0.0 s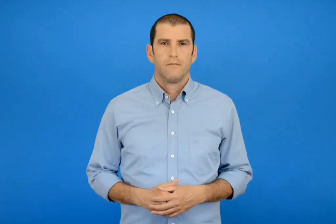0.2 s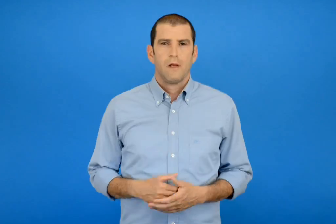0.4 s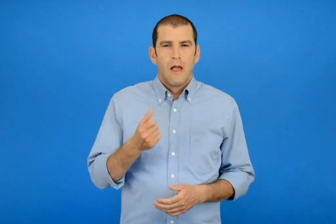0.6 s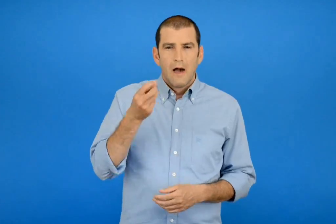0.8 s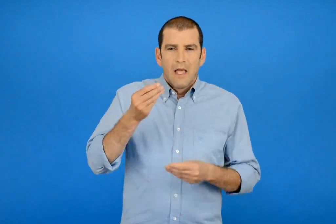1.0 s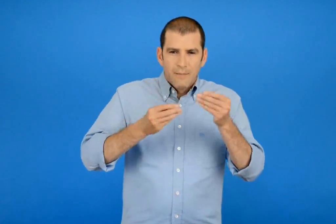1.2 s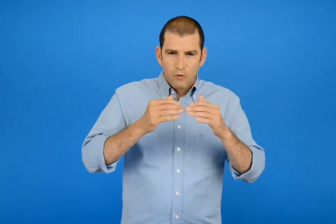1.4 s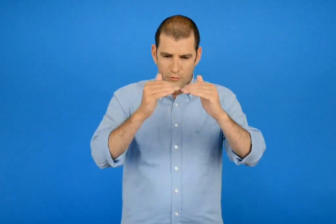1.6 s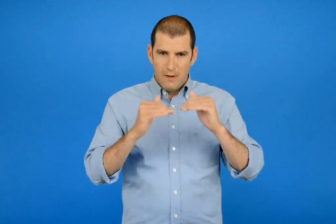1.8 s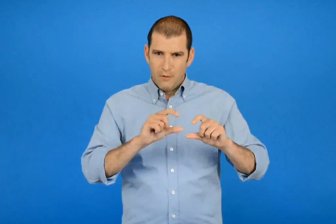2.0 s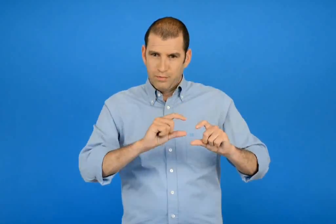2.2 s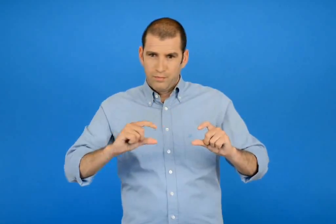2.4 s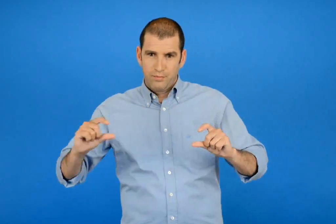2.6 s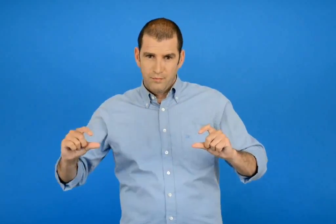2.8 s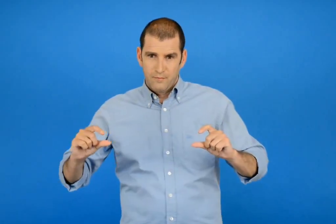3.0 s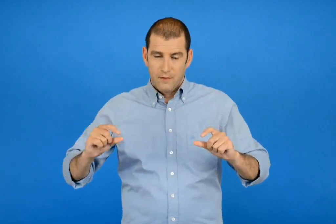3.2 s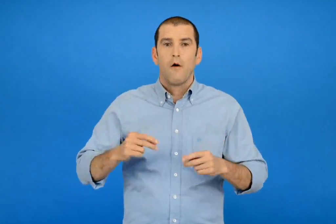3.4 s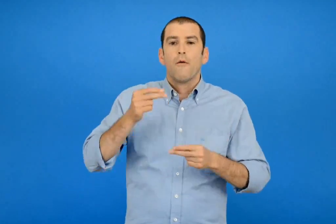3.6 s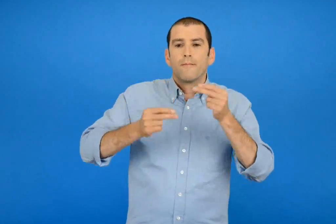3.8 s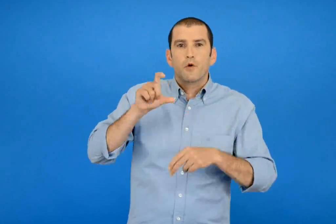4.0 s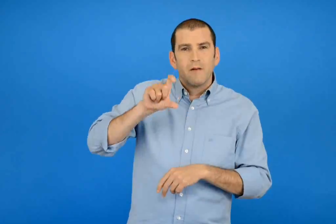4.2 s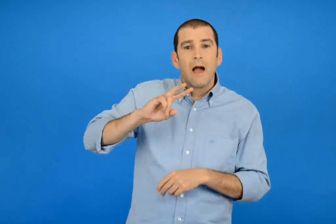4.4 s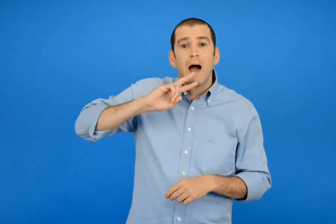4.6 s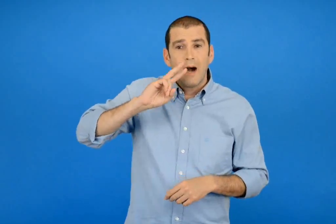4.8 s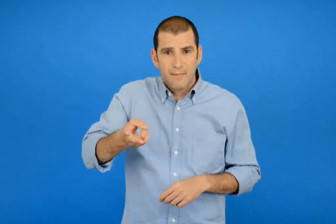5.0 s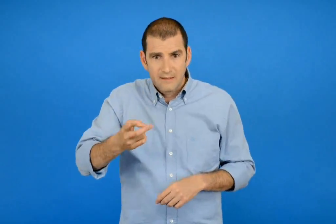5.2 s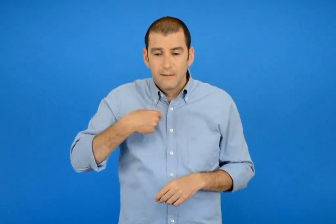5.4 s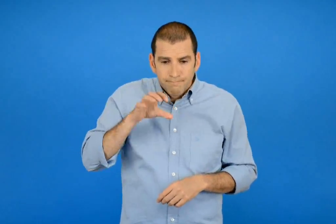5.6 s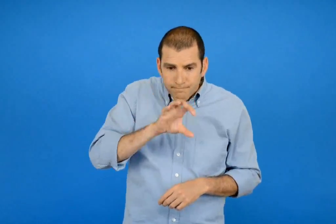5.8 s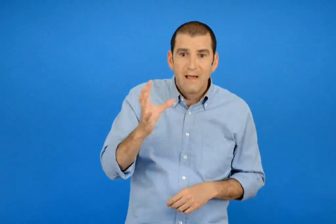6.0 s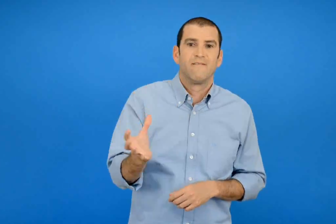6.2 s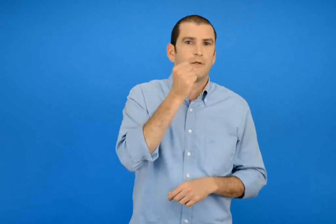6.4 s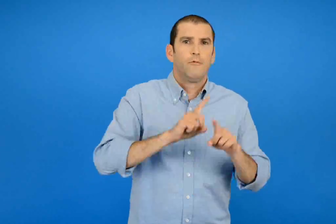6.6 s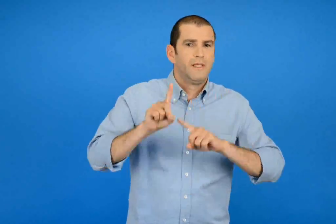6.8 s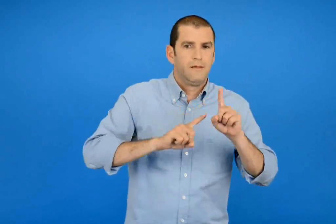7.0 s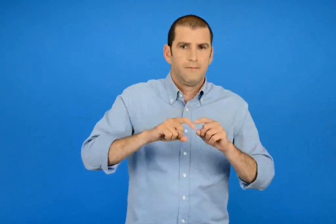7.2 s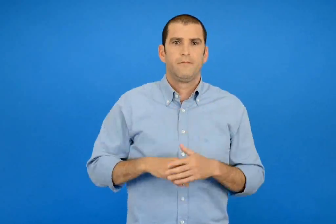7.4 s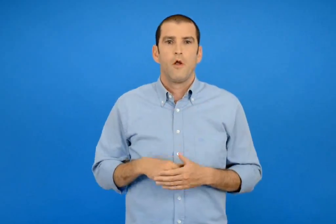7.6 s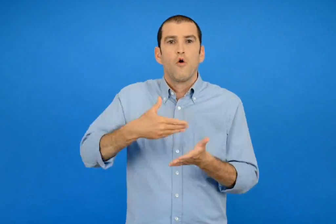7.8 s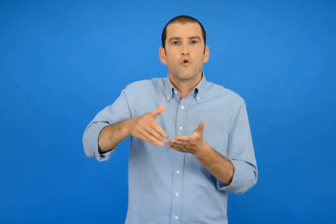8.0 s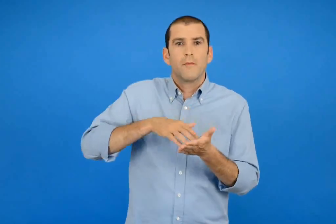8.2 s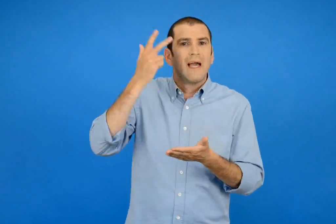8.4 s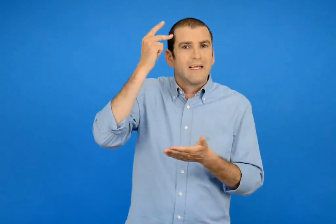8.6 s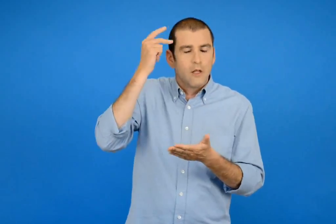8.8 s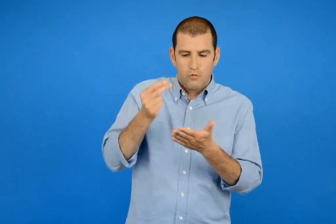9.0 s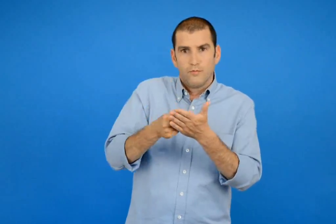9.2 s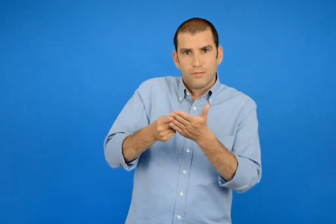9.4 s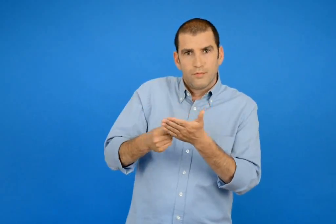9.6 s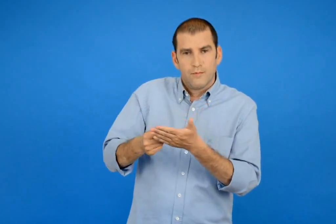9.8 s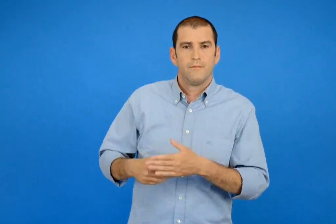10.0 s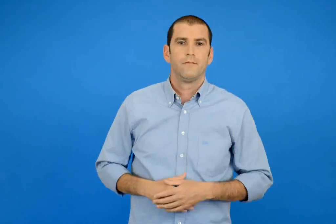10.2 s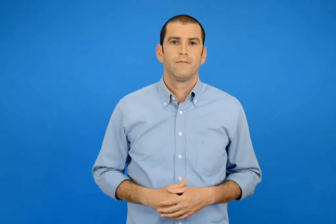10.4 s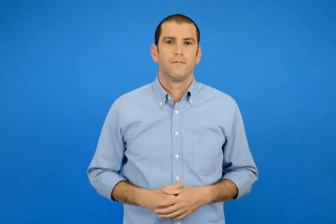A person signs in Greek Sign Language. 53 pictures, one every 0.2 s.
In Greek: βρίσκω ποιοι από τους παρακάτω υπολογισμούς δίνουν απάντηση στο πρόβλημα τους χρωματίζω με κίτρινο
